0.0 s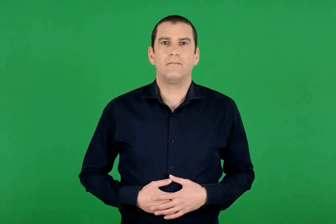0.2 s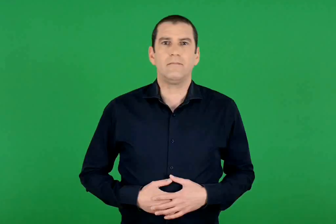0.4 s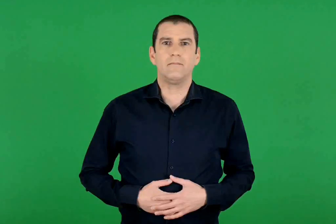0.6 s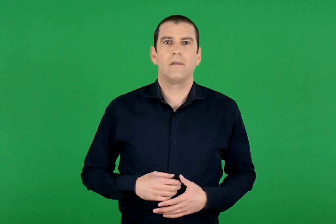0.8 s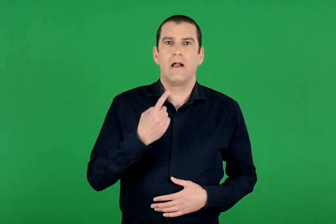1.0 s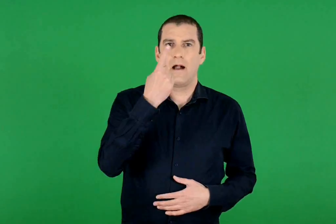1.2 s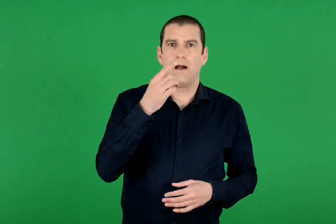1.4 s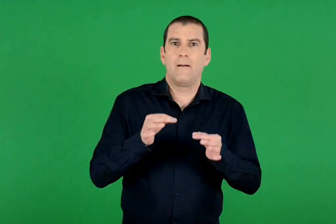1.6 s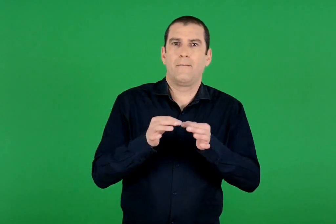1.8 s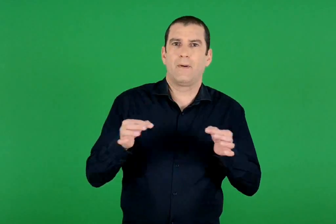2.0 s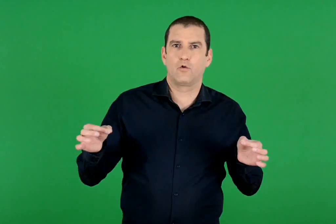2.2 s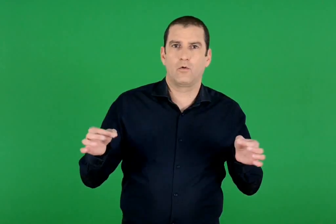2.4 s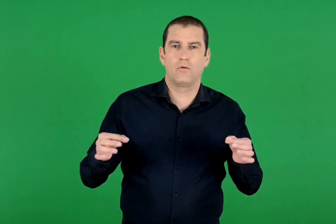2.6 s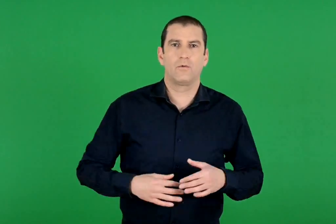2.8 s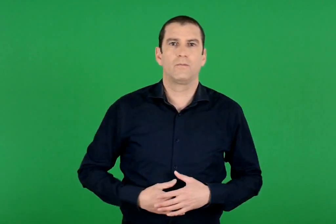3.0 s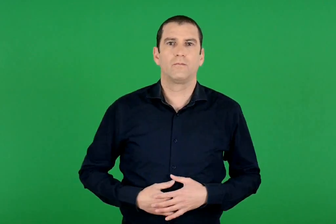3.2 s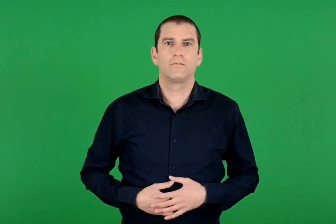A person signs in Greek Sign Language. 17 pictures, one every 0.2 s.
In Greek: 1 μέτρο
